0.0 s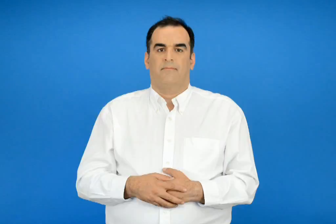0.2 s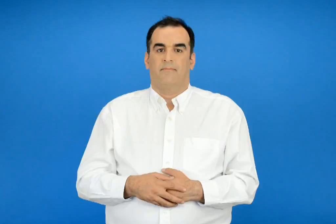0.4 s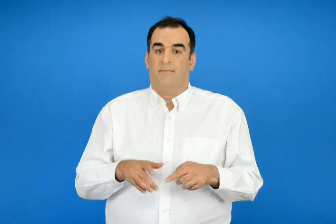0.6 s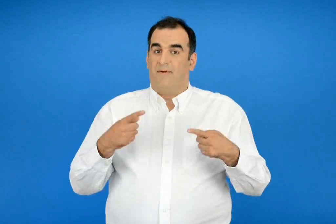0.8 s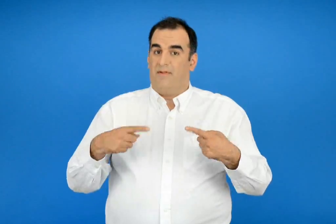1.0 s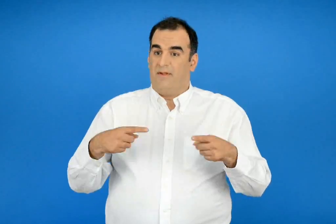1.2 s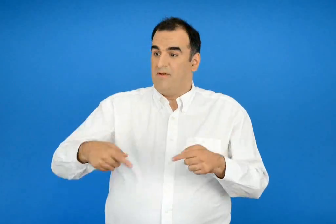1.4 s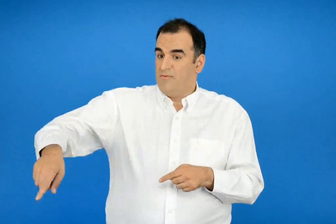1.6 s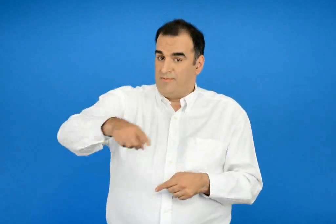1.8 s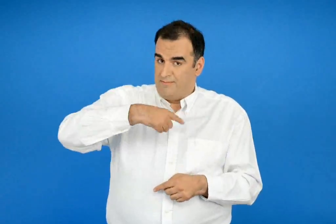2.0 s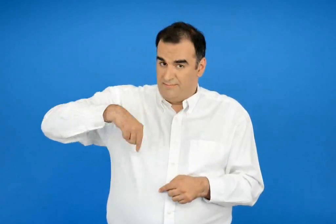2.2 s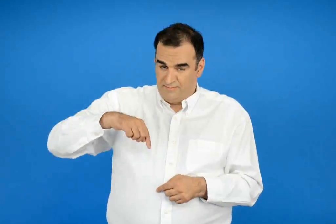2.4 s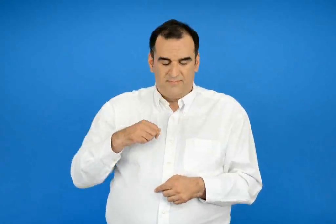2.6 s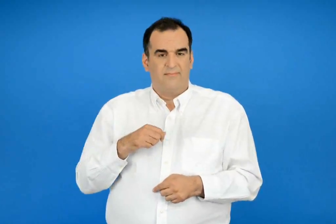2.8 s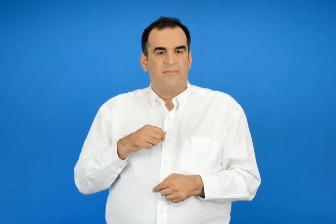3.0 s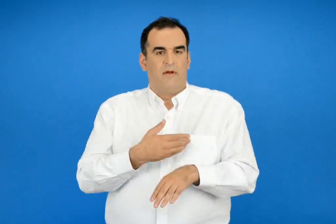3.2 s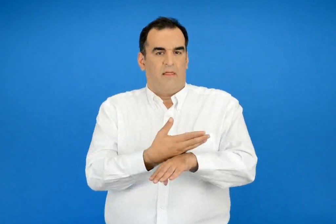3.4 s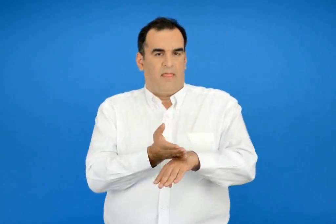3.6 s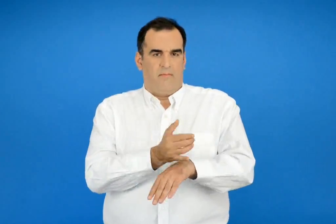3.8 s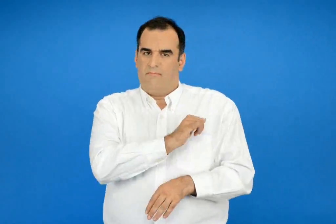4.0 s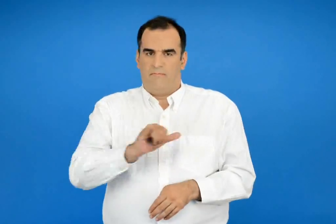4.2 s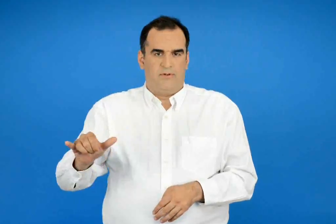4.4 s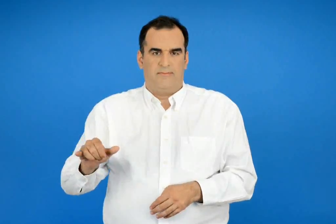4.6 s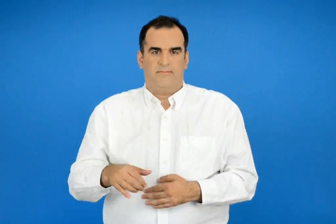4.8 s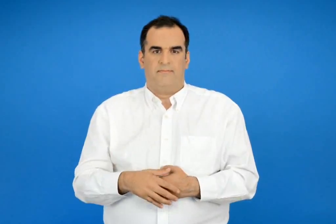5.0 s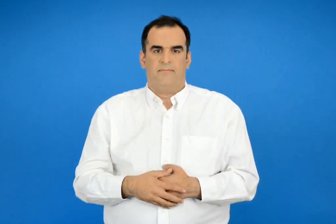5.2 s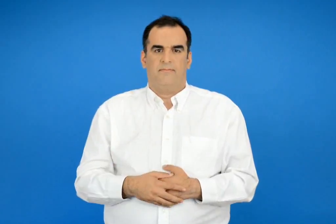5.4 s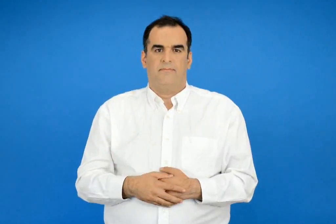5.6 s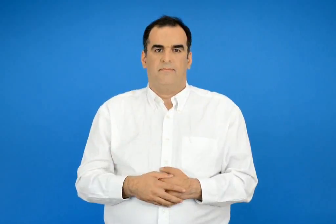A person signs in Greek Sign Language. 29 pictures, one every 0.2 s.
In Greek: ο δάσκαλος μας δεν αργεί ποτέ
